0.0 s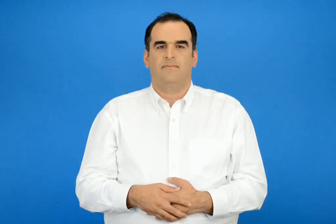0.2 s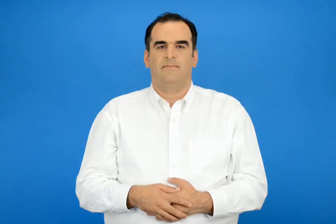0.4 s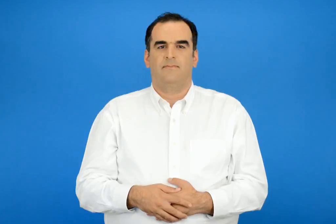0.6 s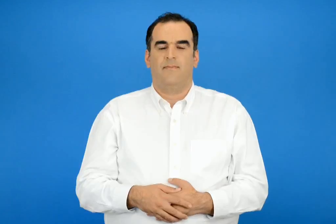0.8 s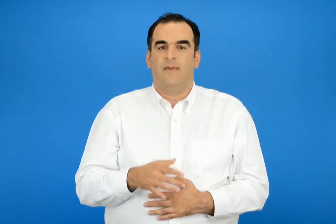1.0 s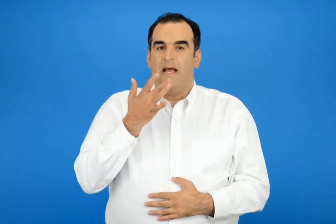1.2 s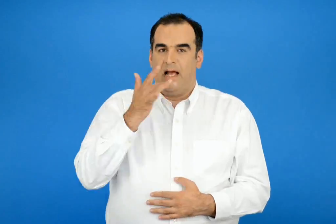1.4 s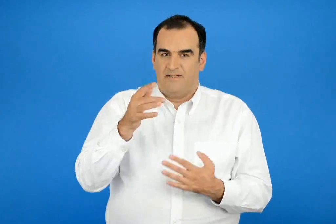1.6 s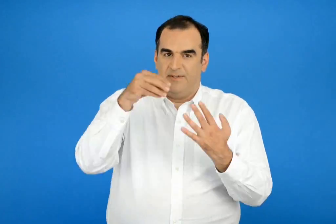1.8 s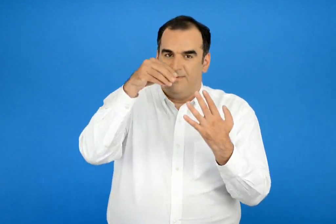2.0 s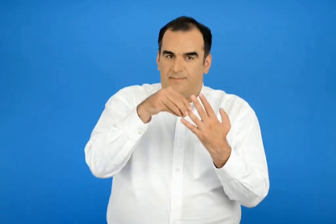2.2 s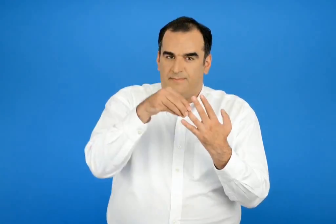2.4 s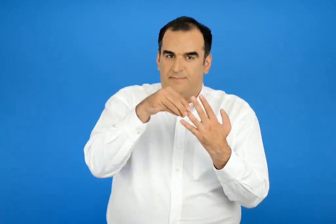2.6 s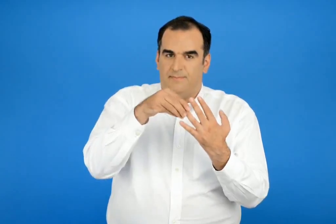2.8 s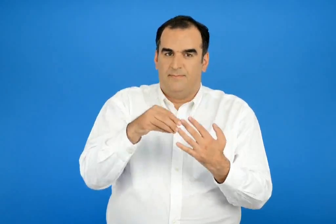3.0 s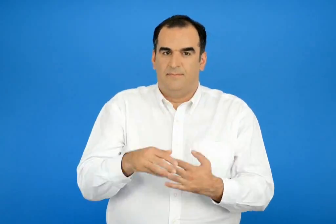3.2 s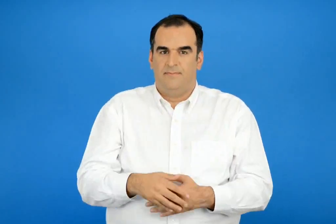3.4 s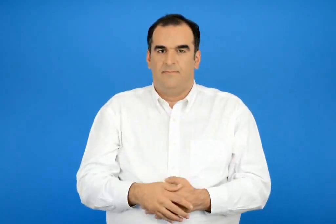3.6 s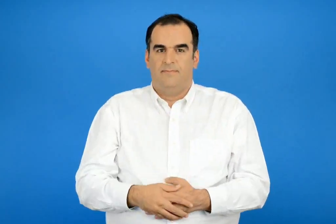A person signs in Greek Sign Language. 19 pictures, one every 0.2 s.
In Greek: δαχτυλήθρα
